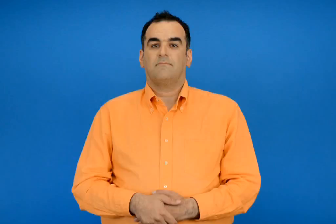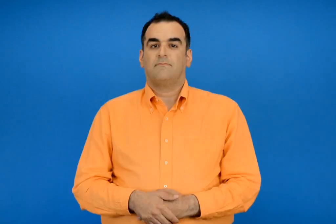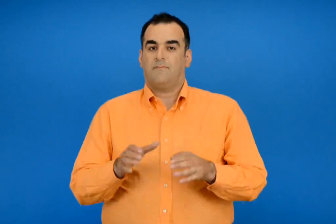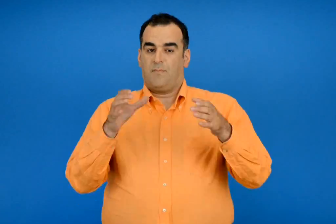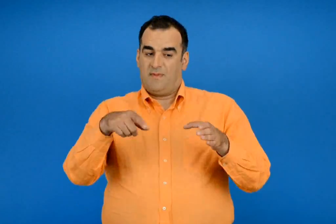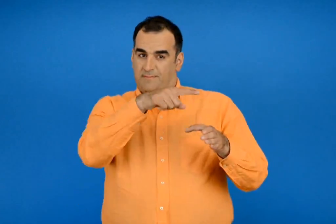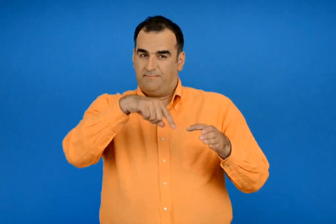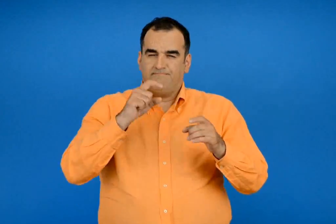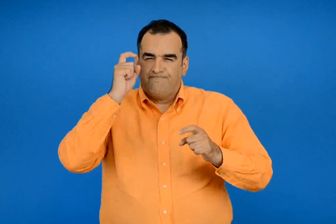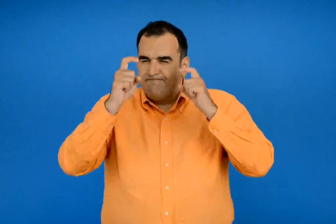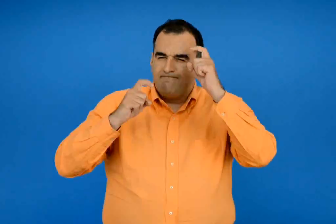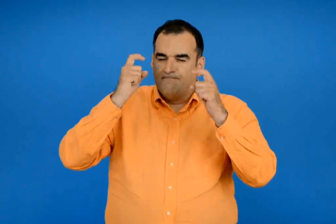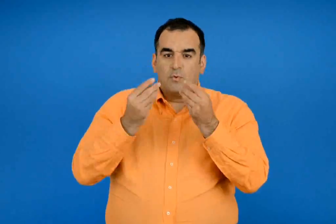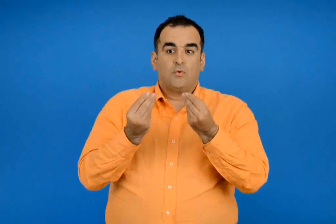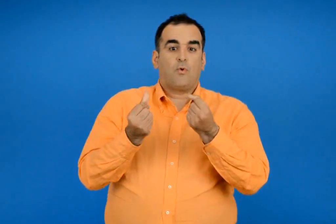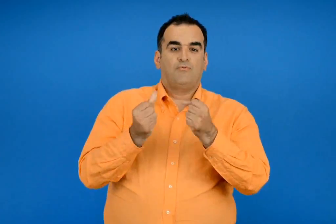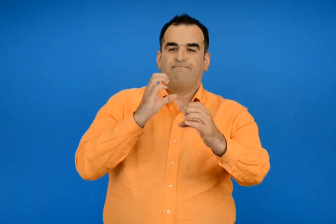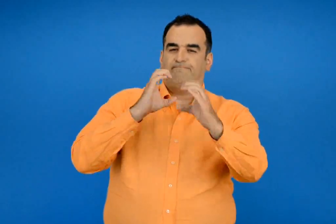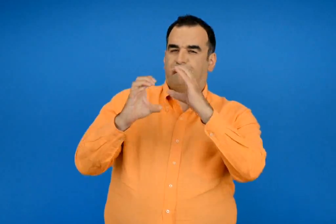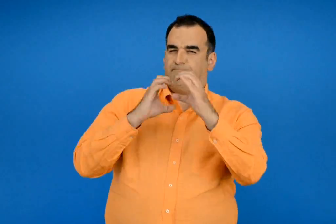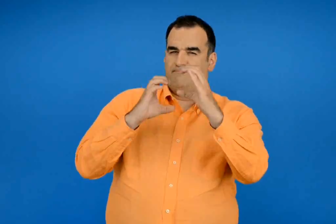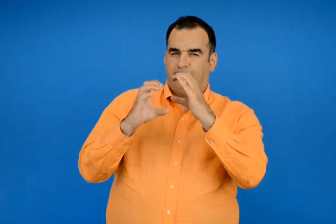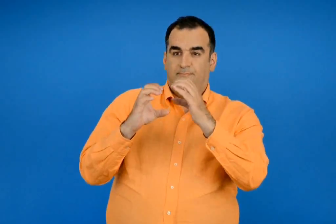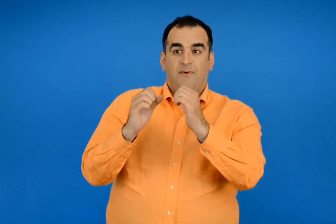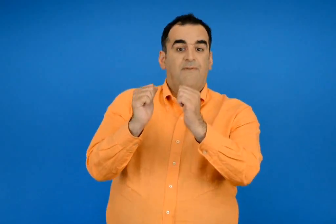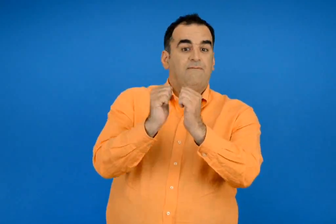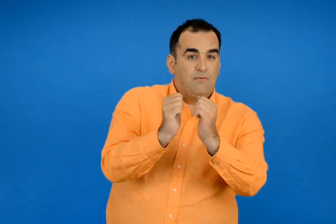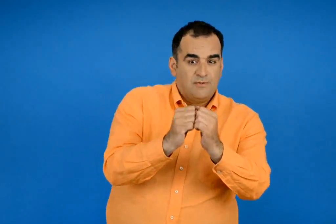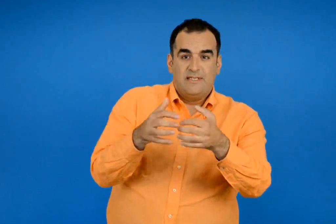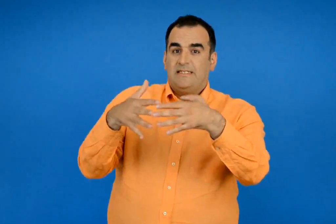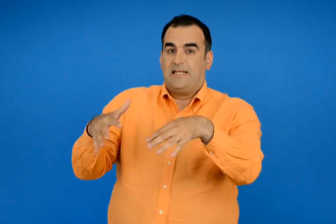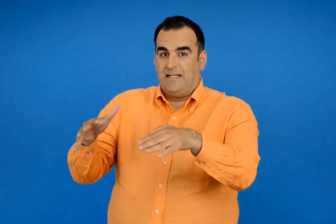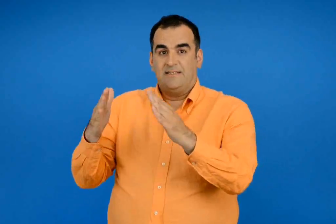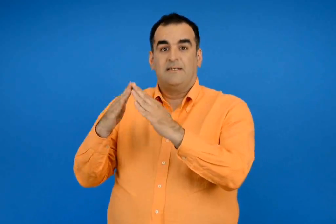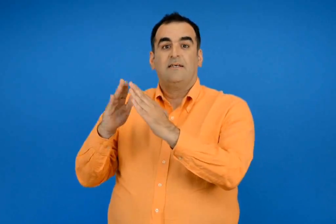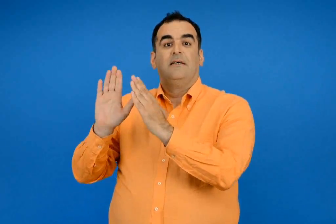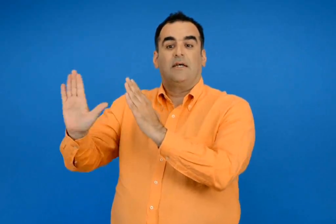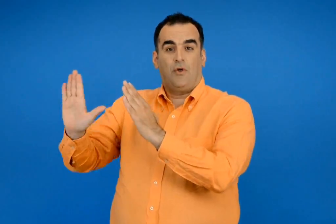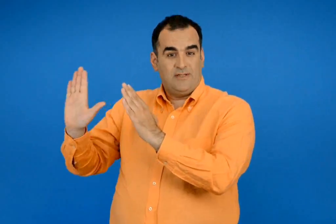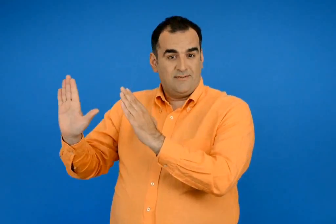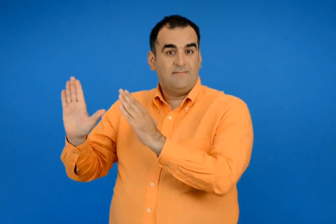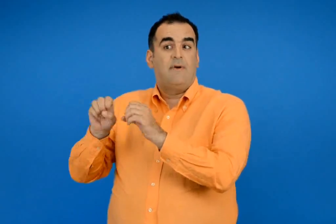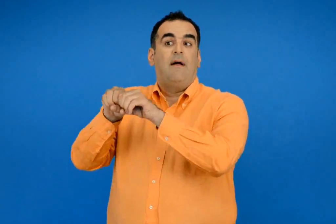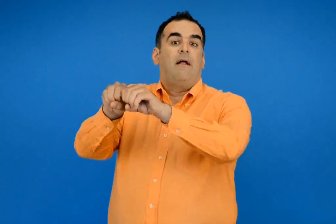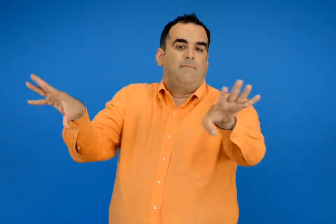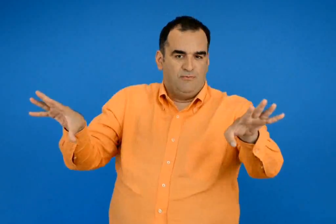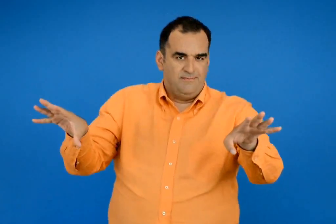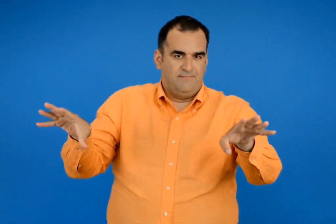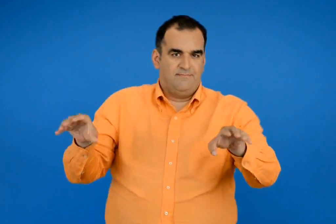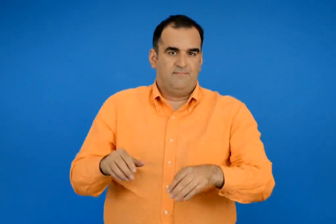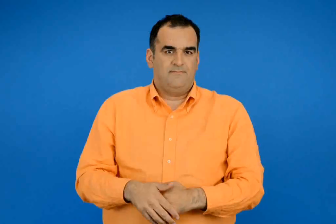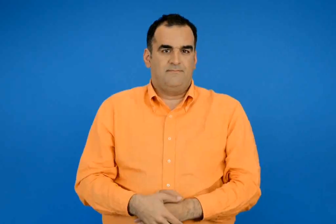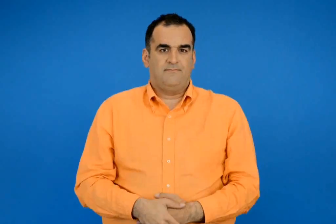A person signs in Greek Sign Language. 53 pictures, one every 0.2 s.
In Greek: σκέφτηκαν διάφορους τρόπους για να επικοινωνήσουν με φίλους συγγενείς και γείτονες και να τους ενημερώσουν
